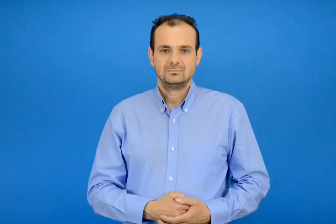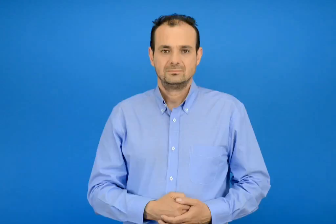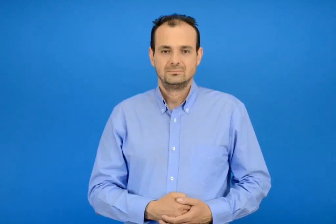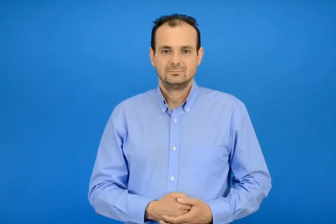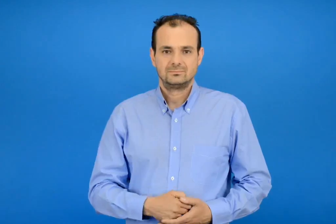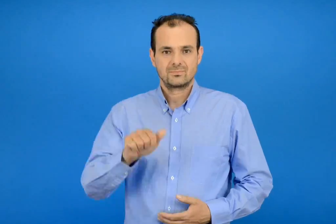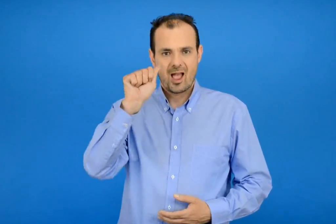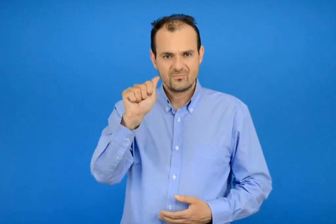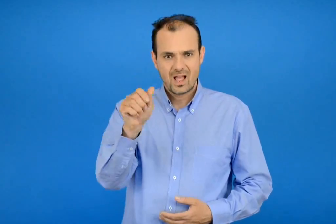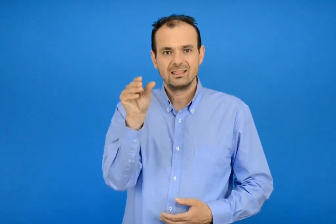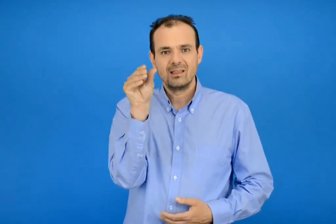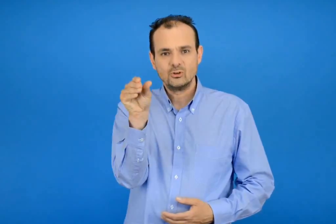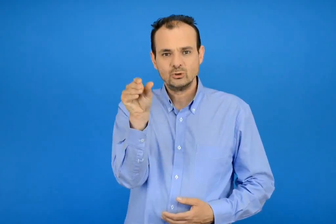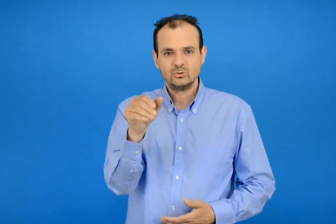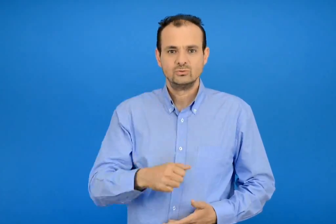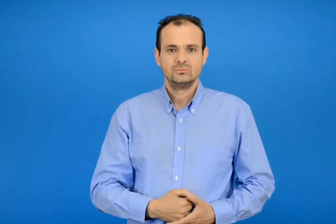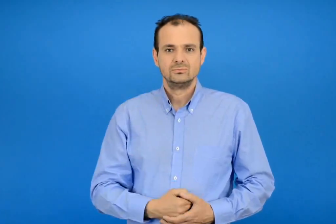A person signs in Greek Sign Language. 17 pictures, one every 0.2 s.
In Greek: α τεύχος
